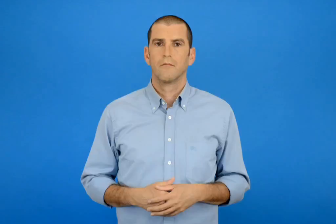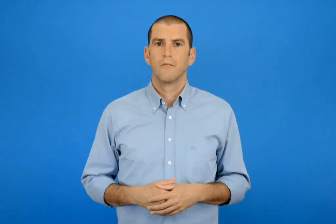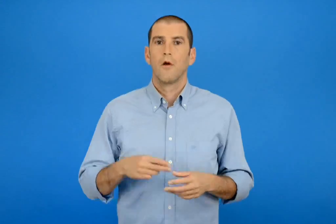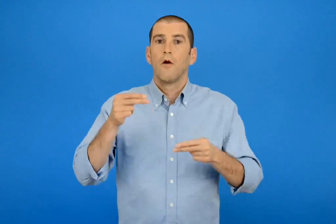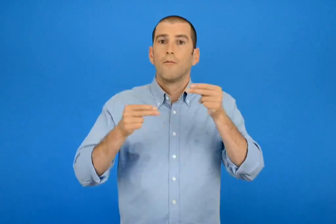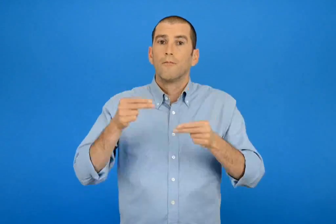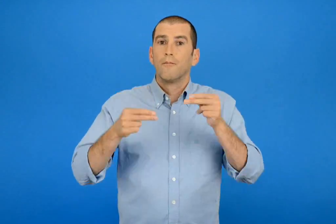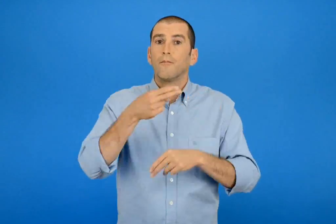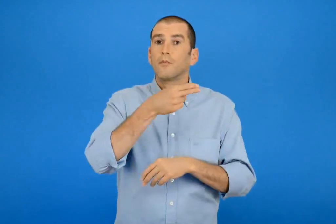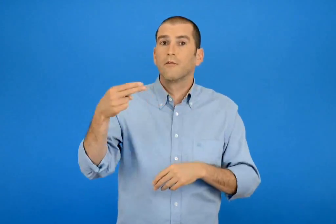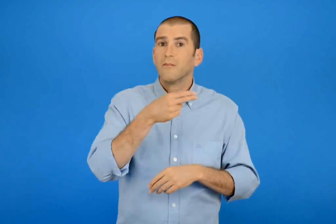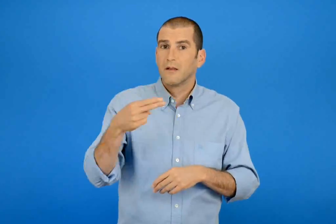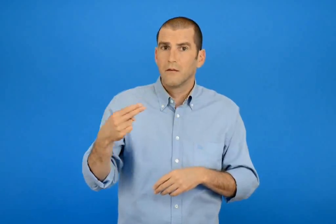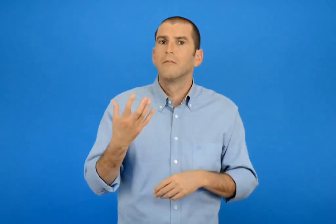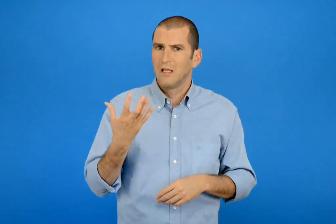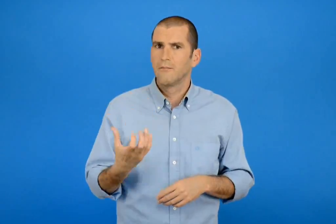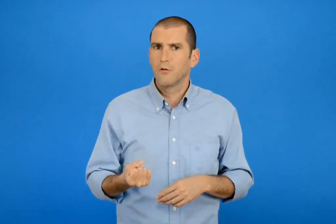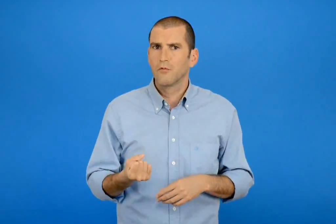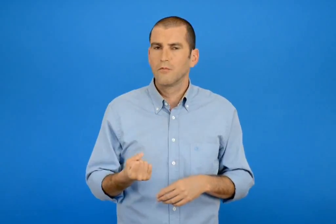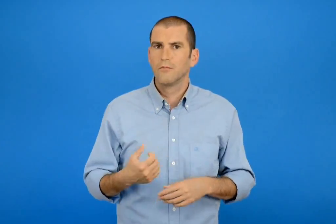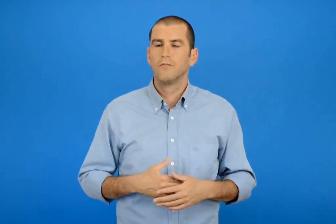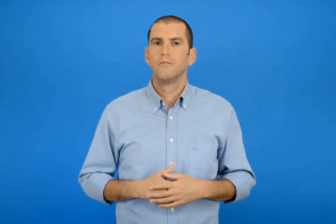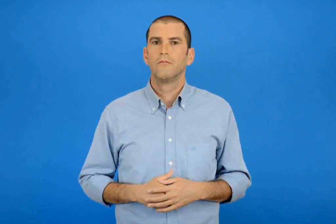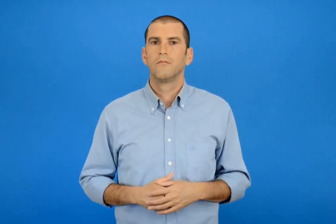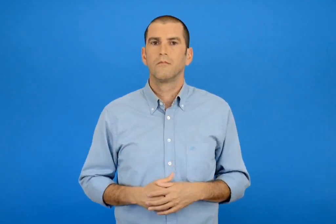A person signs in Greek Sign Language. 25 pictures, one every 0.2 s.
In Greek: υπάρχουν προβλήματα που
